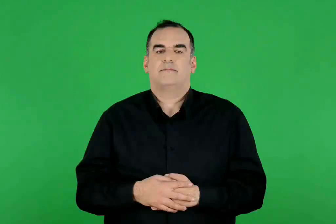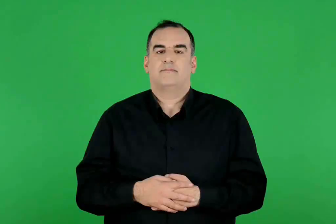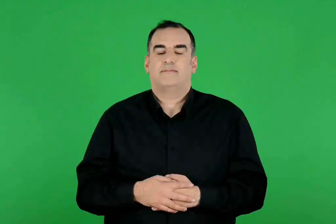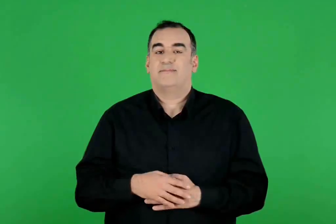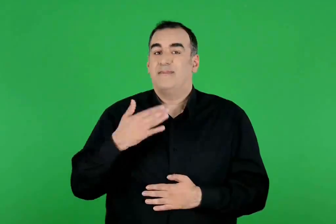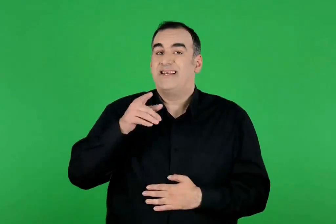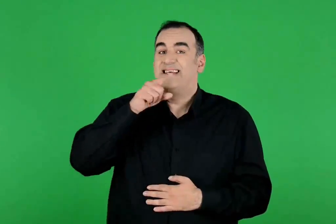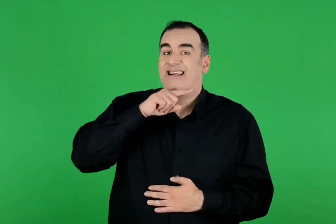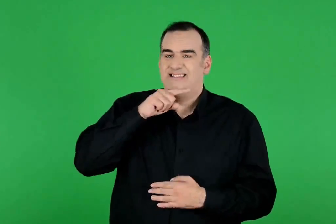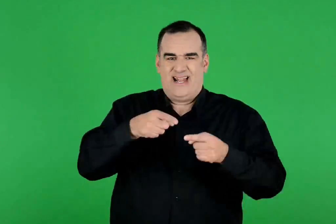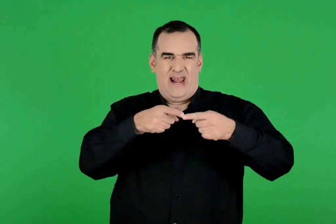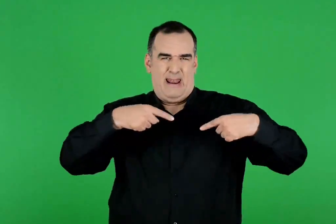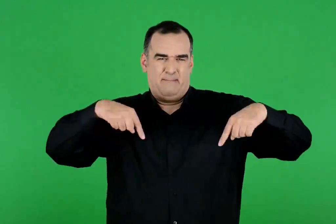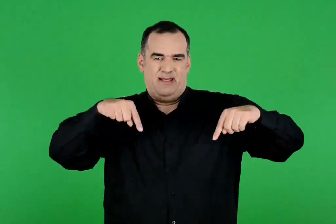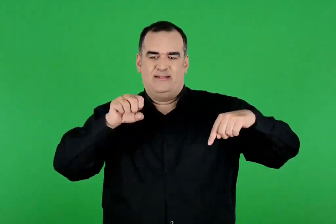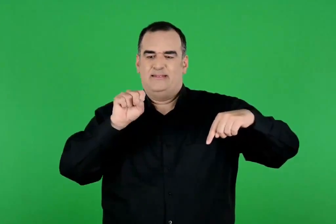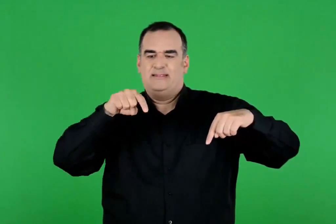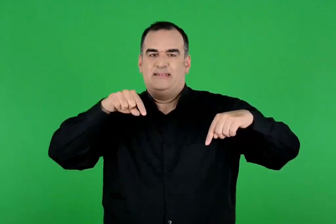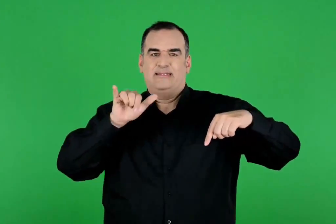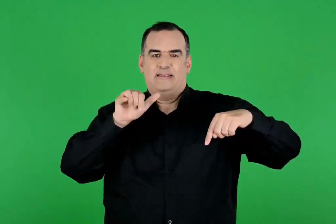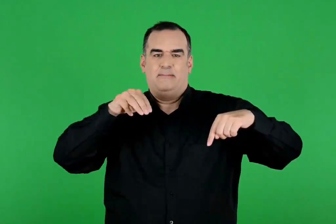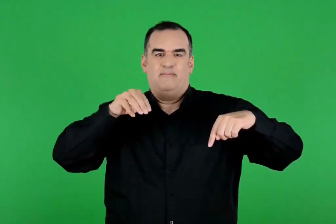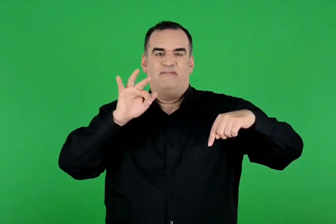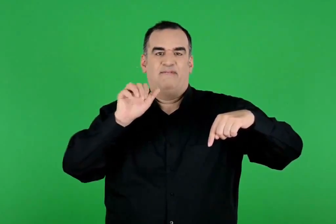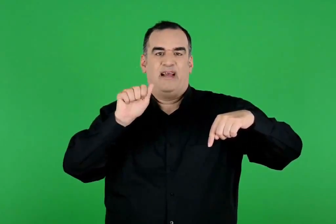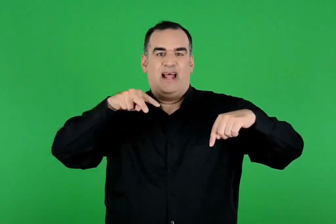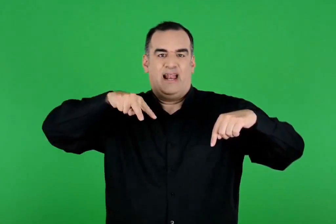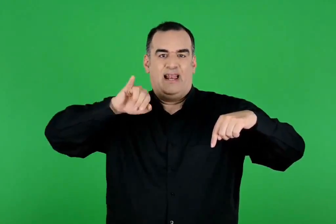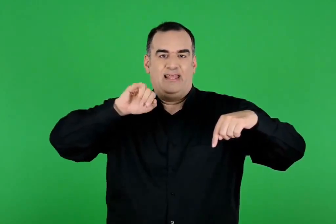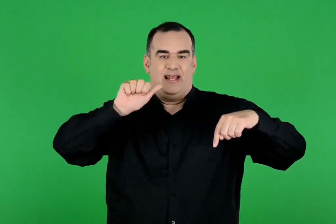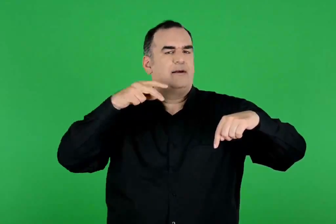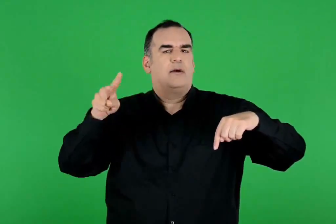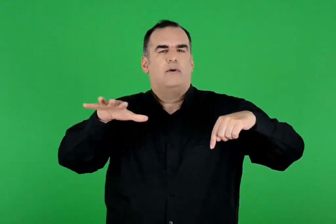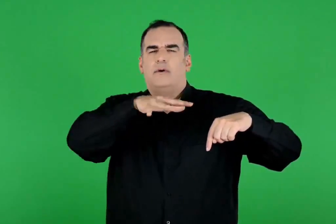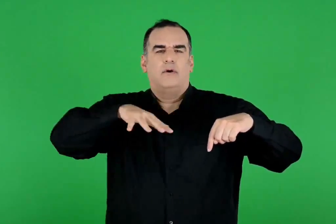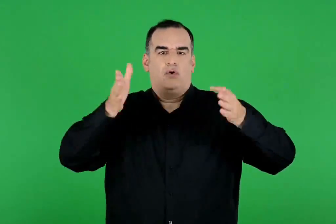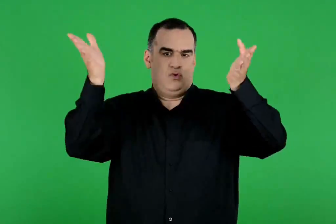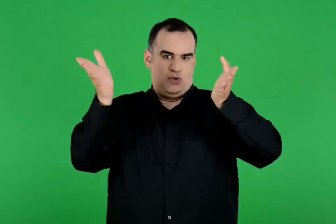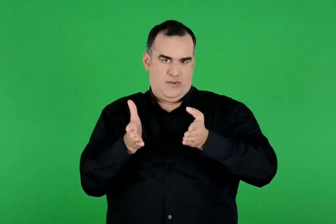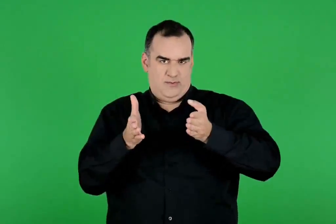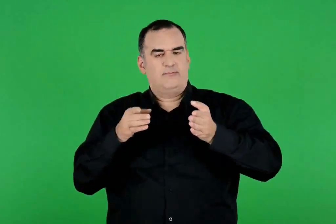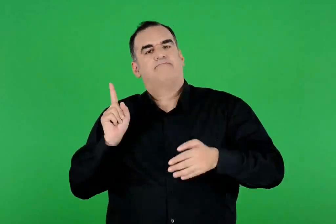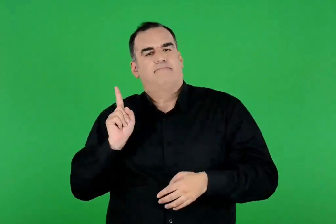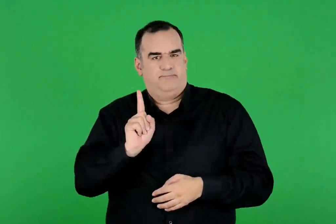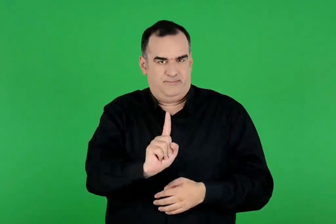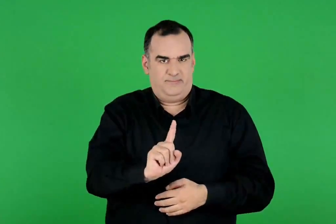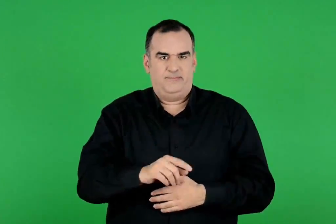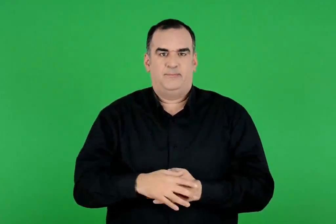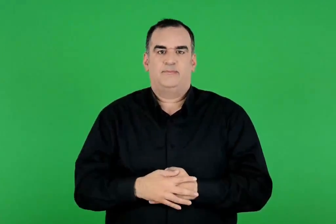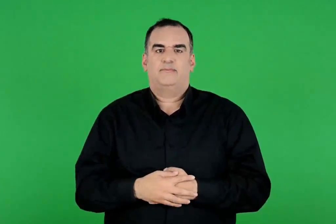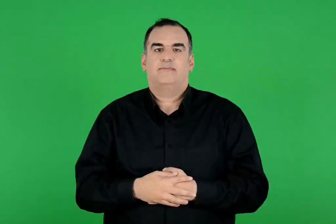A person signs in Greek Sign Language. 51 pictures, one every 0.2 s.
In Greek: μετά ο ηρακλής πήγε στη λίμνη στυμφαλία της κορινθίας
